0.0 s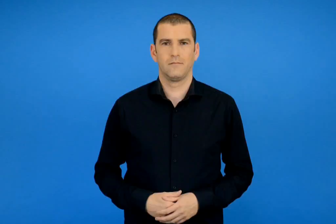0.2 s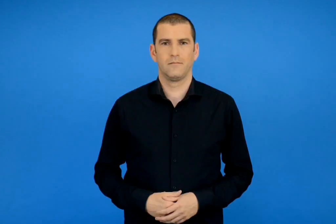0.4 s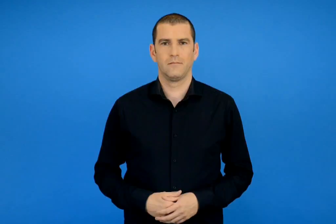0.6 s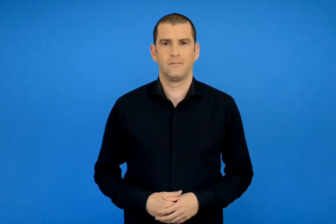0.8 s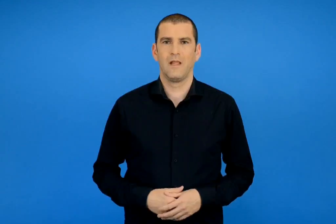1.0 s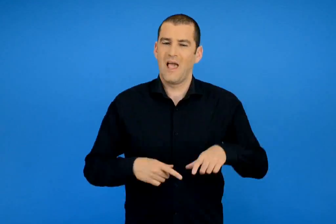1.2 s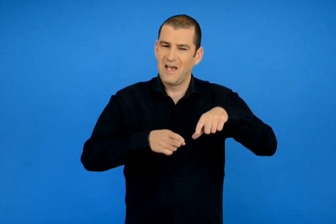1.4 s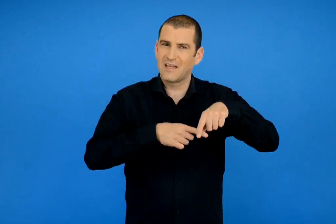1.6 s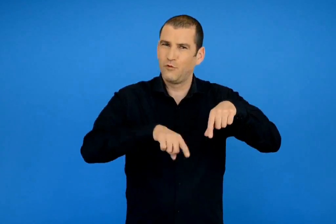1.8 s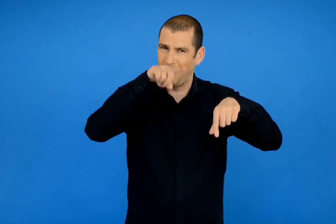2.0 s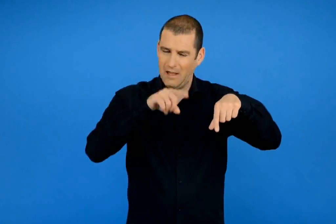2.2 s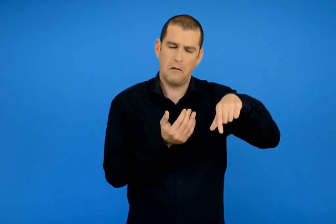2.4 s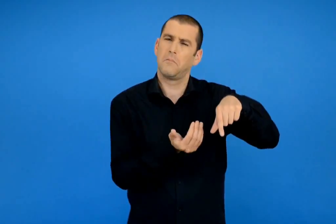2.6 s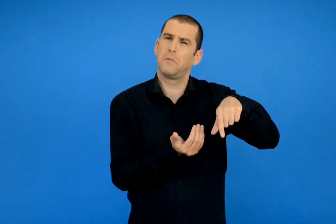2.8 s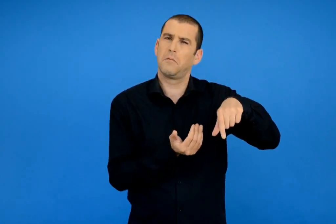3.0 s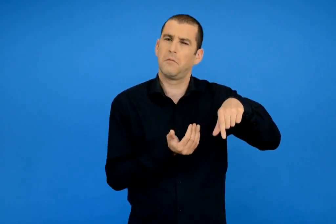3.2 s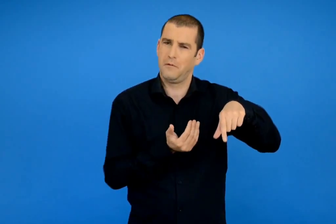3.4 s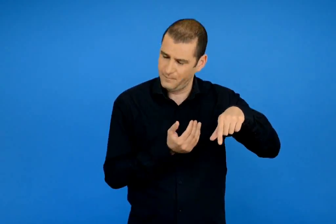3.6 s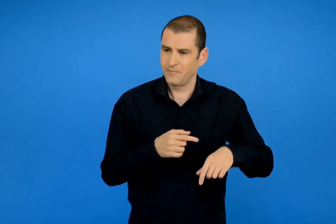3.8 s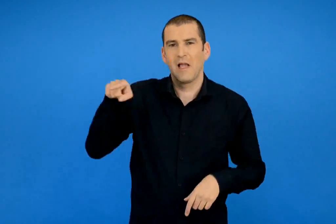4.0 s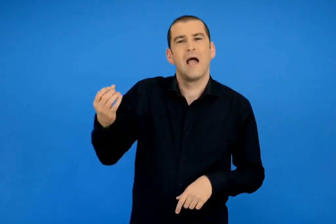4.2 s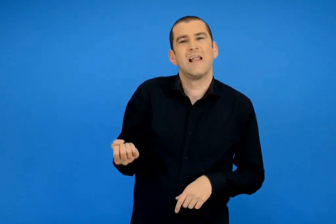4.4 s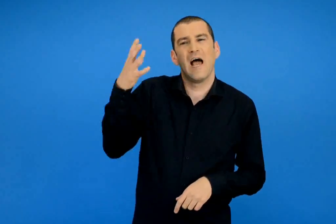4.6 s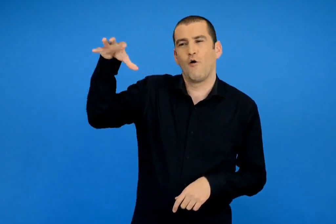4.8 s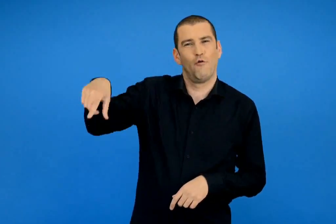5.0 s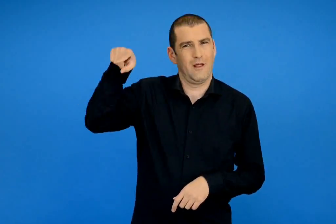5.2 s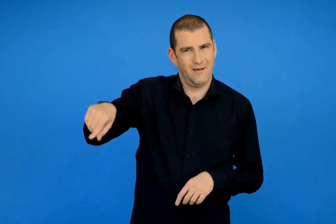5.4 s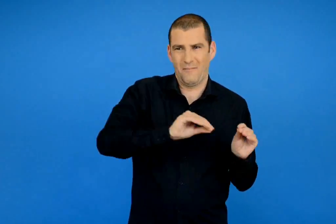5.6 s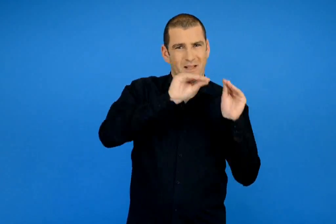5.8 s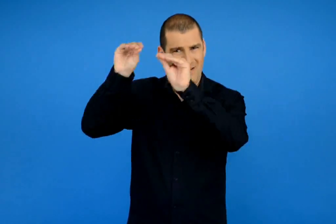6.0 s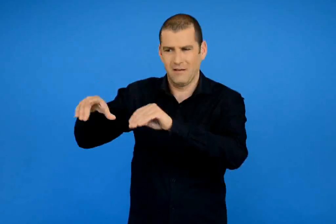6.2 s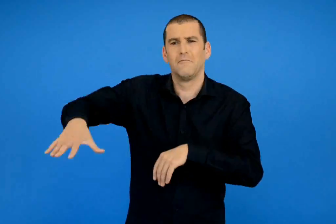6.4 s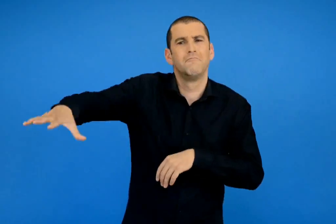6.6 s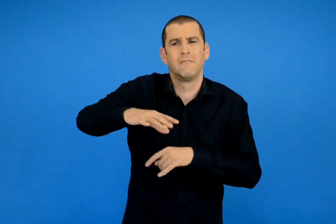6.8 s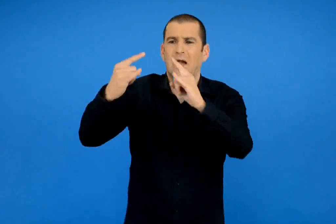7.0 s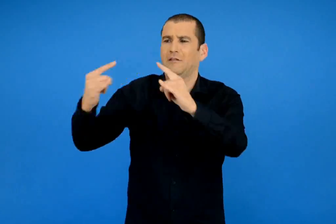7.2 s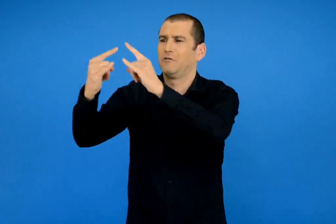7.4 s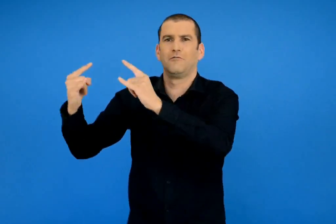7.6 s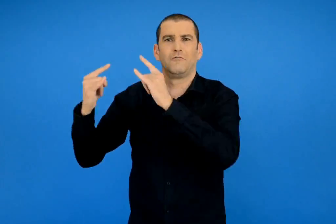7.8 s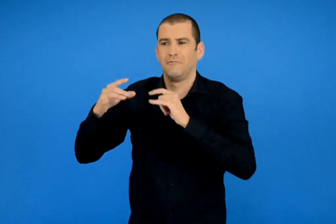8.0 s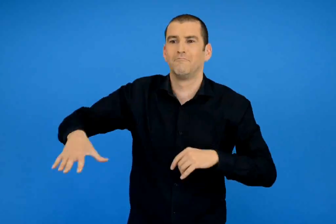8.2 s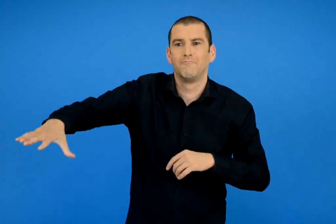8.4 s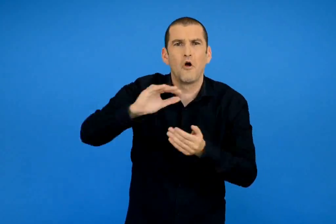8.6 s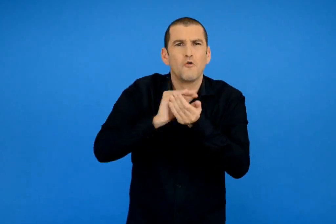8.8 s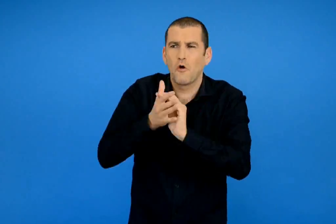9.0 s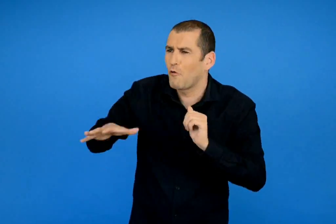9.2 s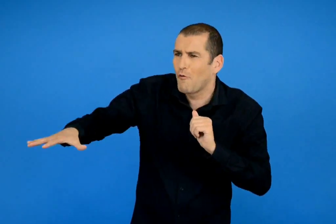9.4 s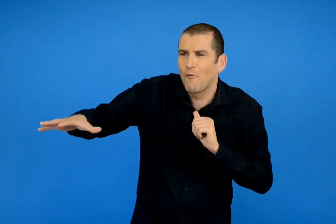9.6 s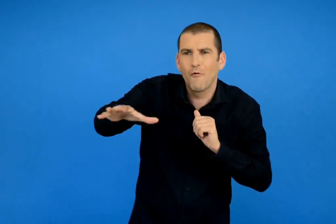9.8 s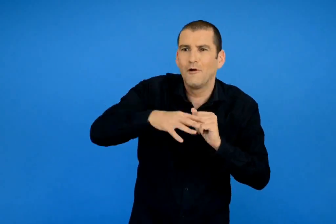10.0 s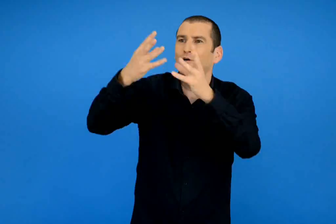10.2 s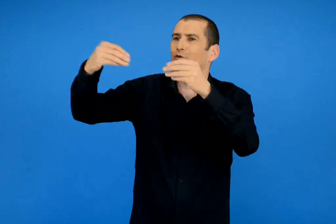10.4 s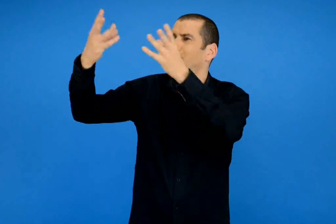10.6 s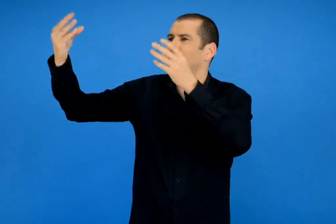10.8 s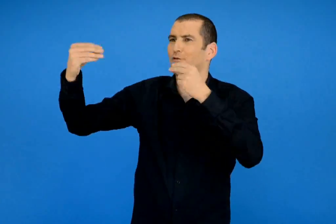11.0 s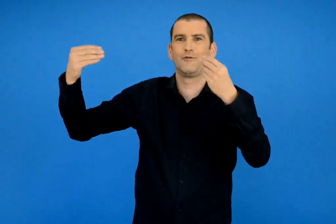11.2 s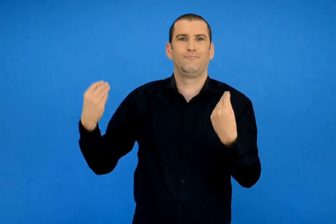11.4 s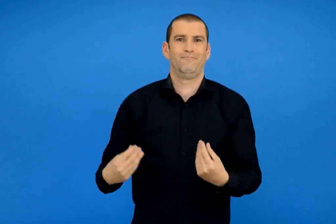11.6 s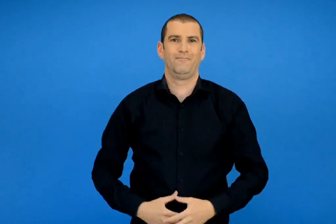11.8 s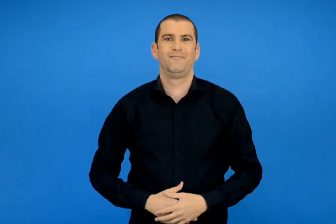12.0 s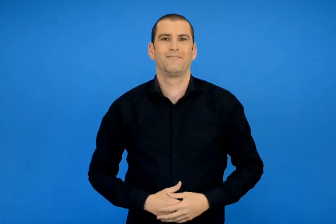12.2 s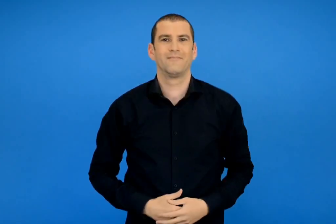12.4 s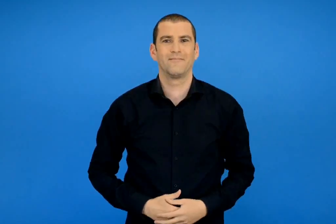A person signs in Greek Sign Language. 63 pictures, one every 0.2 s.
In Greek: είναι παραμονές χριστουγέννων στην κατασκήνωση της νέας χωράς που μεταφέρθηκαν όλα είναι χιονισμένα και στολισμένα
